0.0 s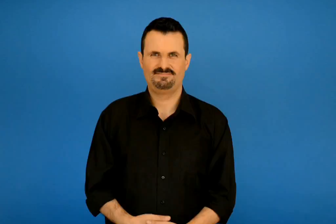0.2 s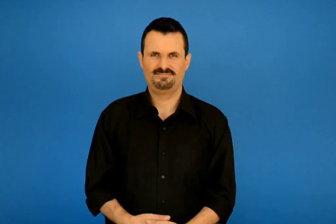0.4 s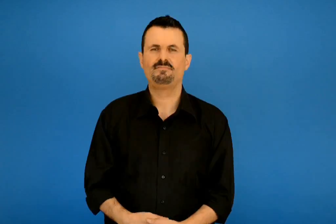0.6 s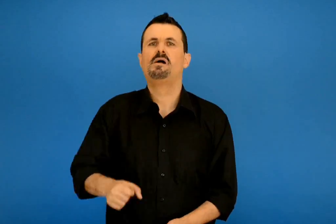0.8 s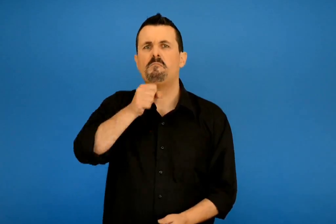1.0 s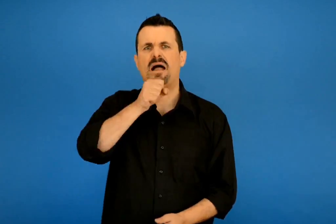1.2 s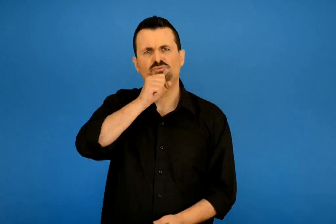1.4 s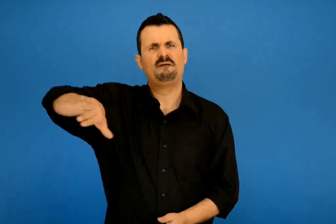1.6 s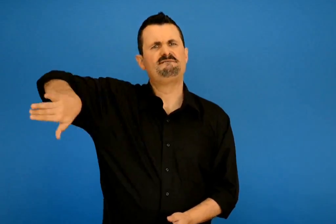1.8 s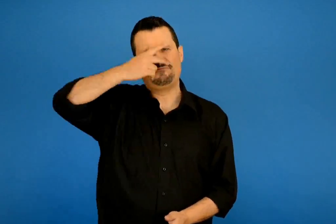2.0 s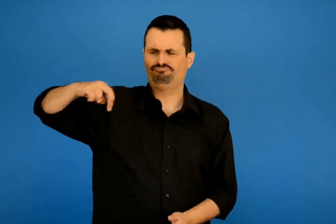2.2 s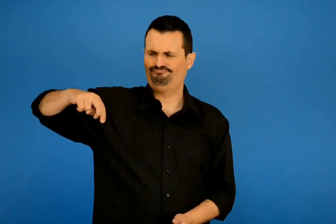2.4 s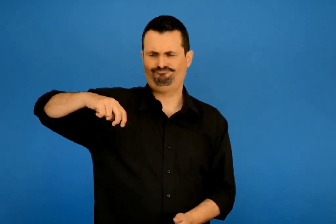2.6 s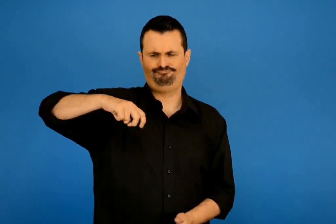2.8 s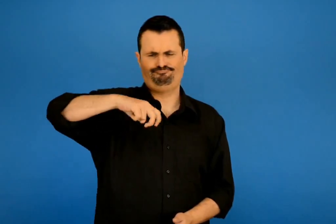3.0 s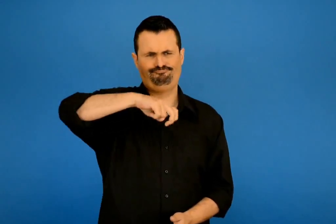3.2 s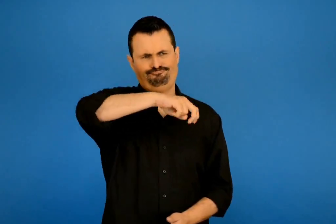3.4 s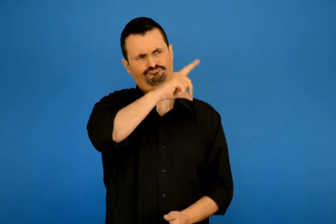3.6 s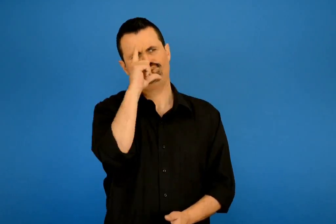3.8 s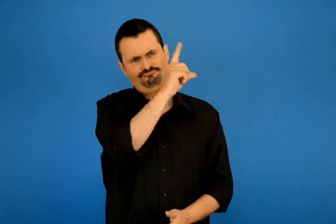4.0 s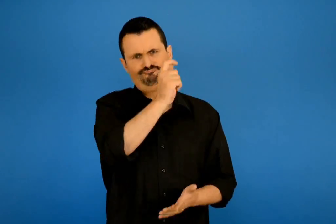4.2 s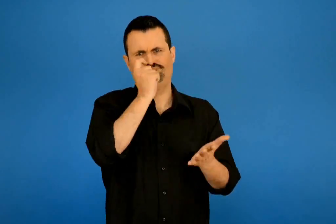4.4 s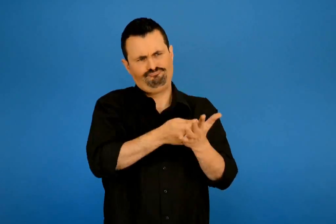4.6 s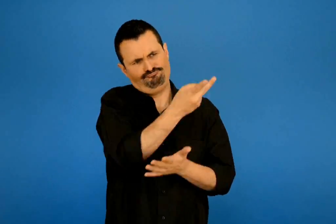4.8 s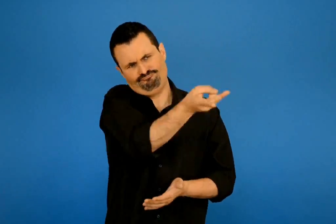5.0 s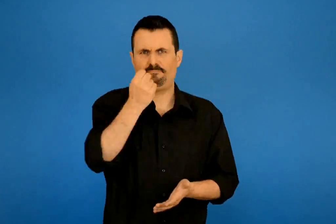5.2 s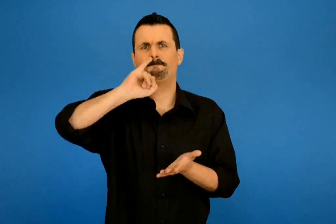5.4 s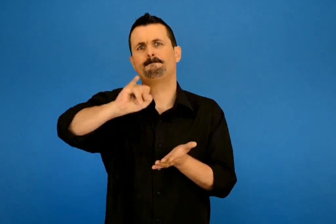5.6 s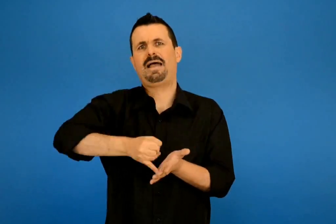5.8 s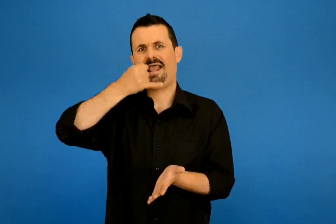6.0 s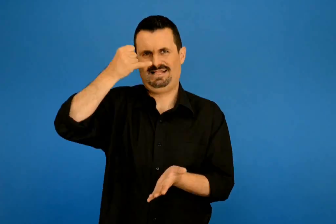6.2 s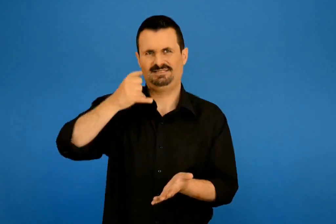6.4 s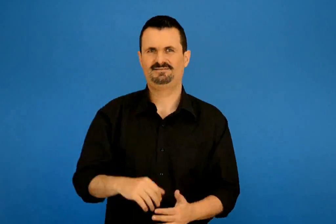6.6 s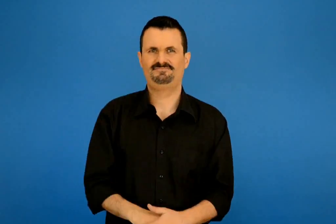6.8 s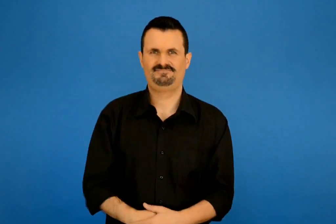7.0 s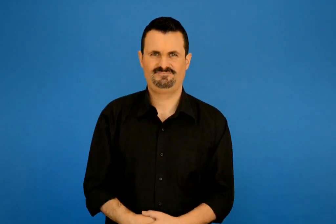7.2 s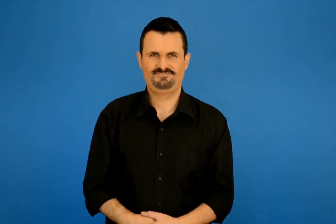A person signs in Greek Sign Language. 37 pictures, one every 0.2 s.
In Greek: φεύγει λοιπόν ο γέρος και πήγε και πηρέ το μελί
